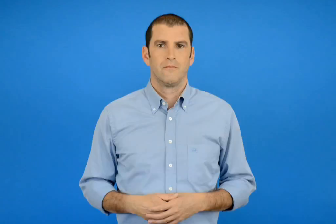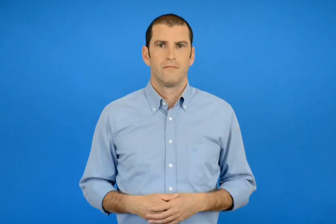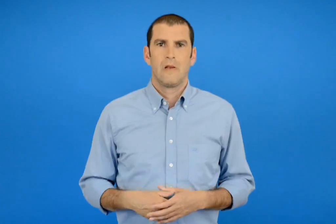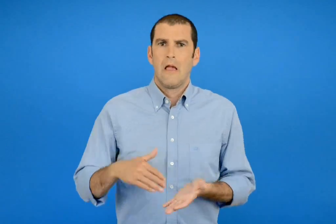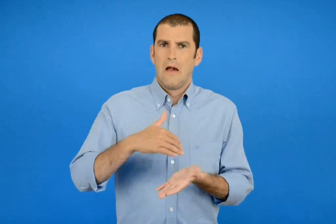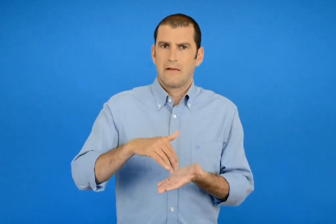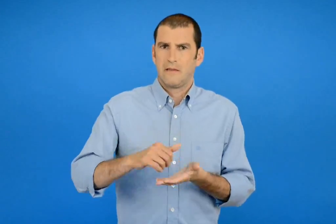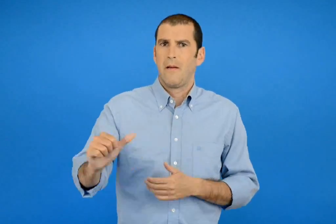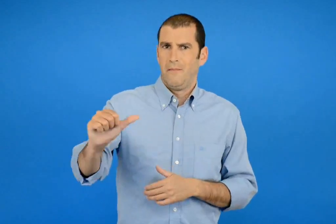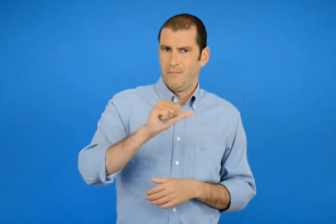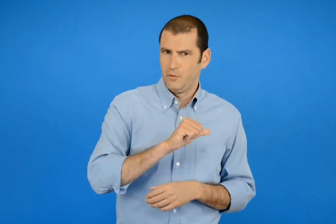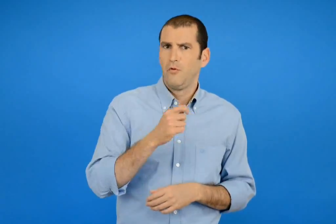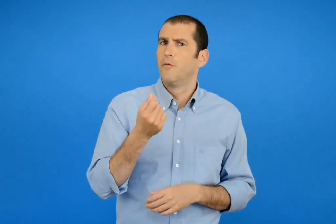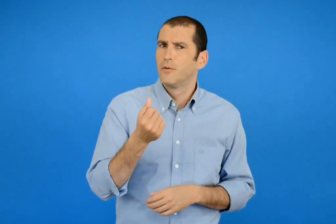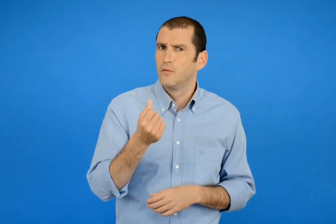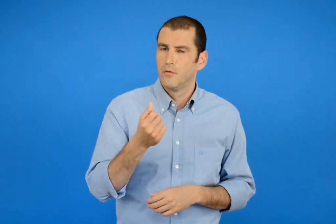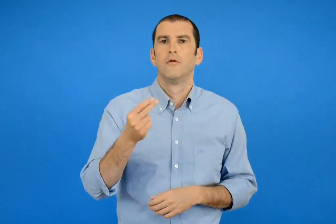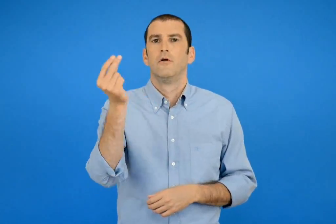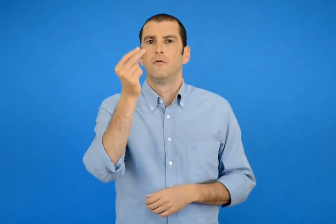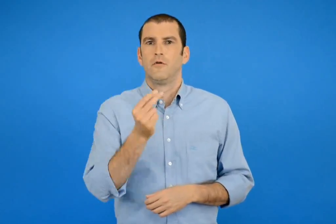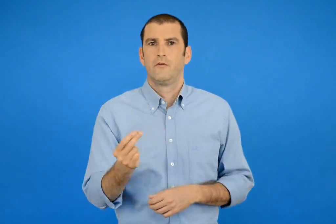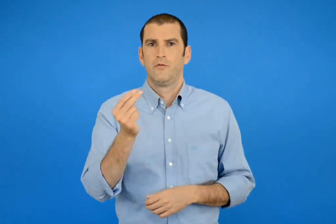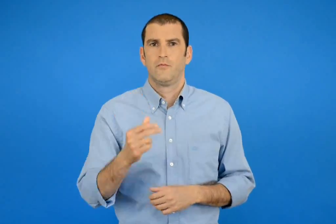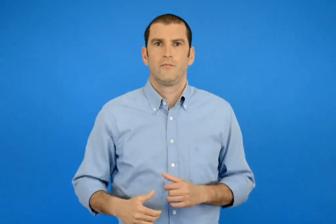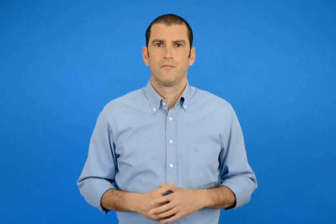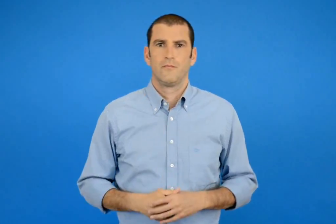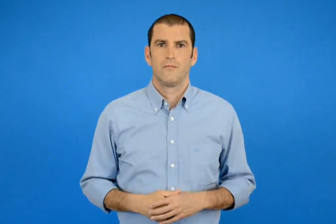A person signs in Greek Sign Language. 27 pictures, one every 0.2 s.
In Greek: τι ρέστα θα πάρω ; ζωγραφίζω
